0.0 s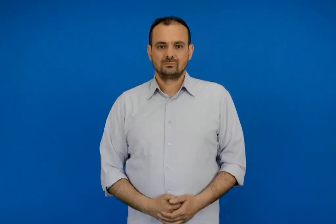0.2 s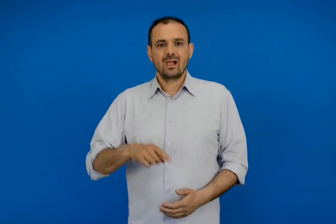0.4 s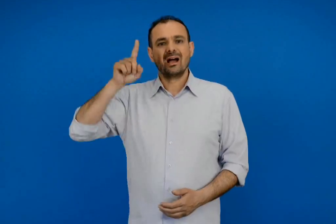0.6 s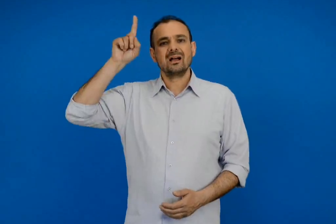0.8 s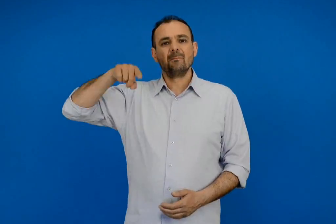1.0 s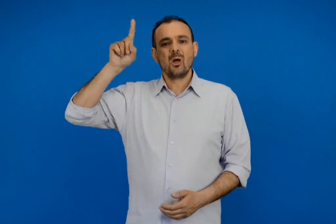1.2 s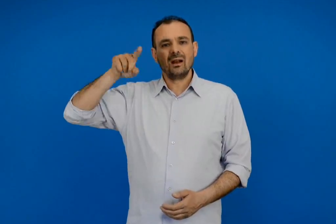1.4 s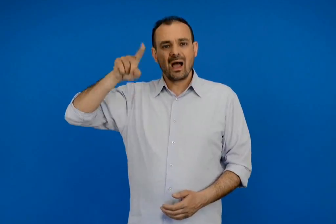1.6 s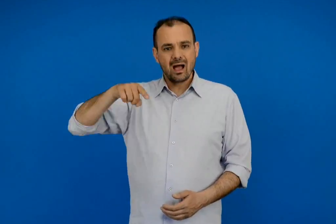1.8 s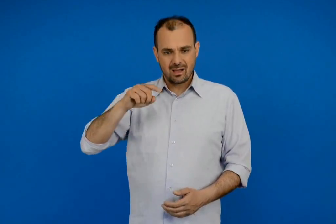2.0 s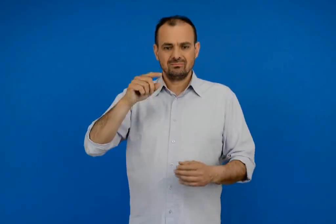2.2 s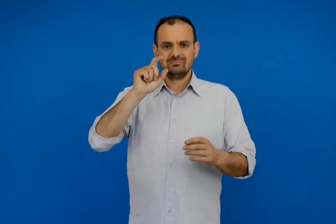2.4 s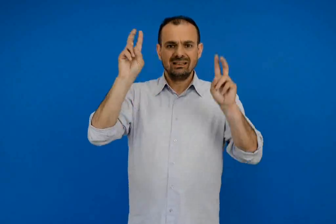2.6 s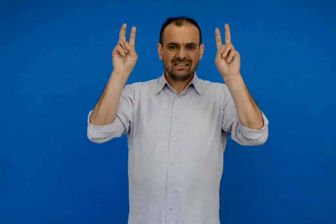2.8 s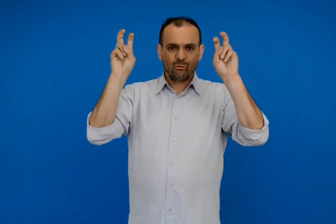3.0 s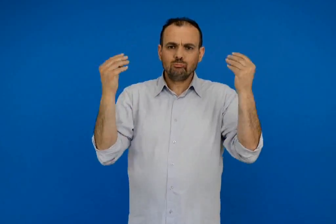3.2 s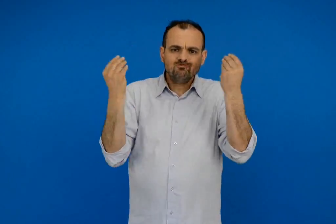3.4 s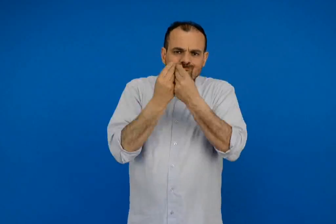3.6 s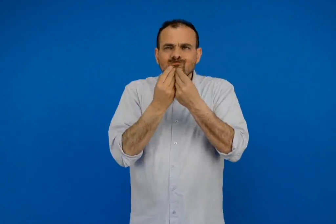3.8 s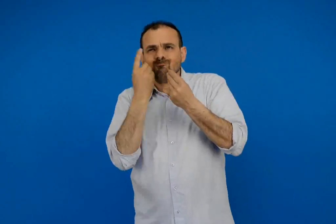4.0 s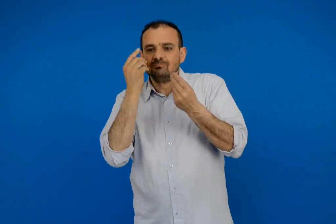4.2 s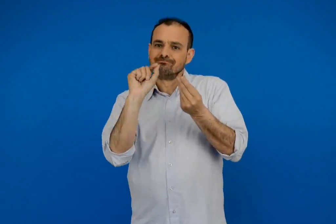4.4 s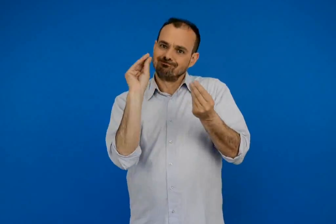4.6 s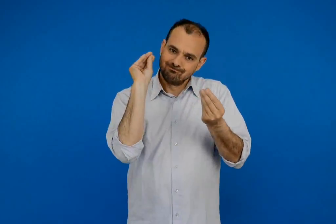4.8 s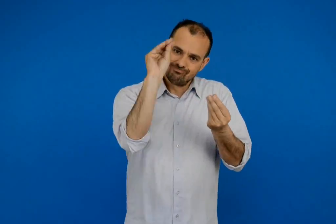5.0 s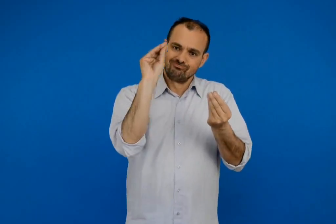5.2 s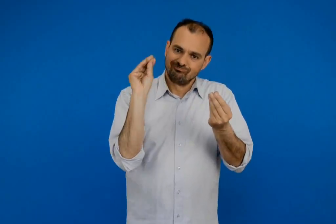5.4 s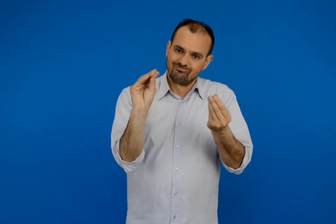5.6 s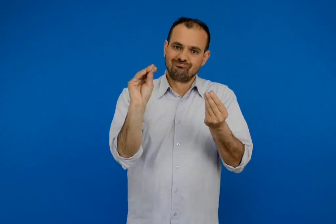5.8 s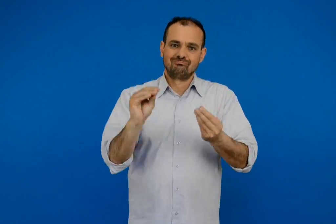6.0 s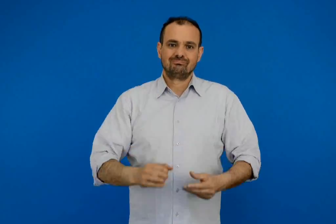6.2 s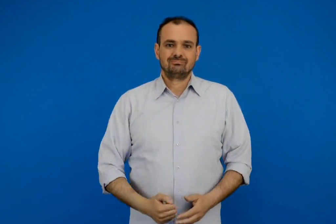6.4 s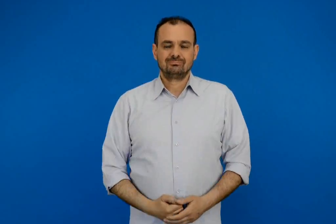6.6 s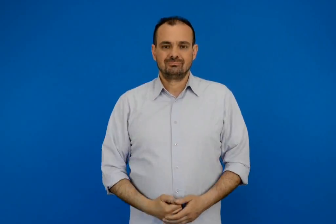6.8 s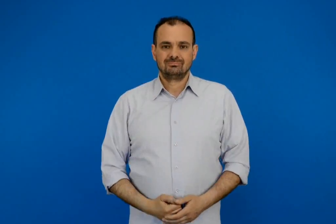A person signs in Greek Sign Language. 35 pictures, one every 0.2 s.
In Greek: γράψε την ημερομηνία και έναν ταιριαστό τίτλο
